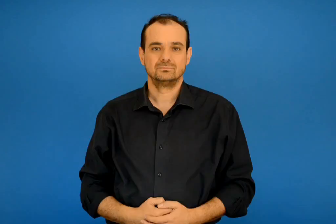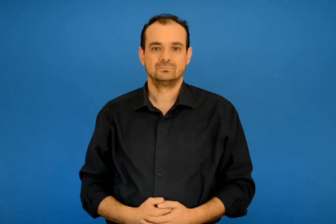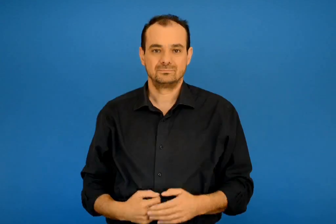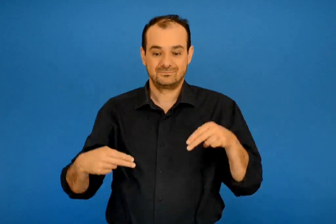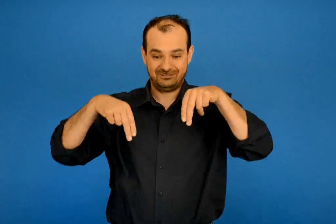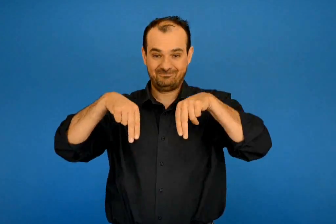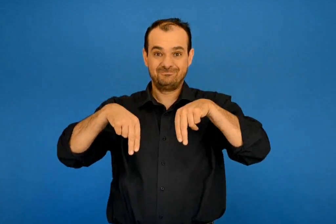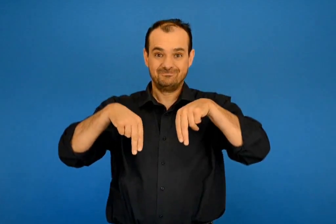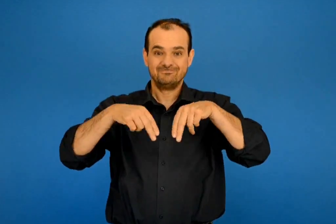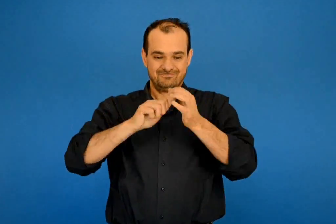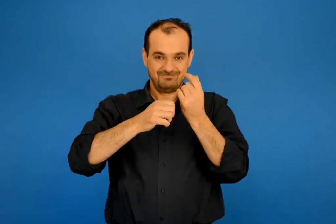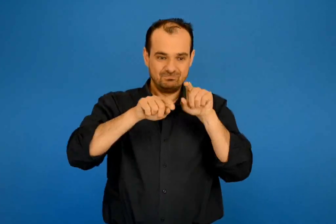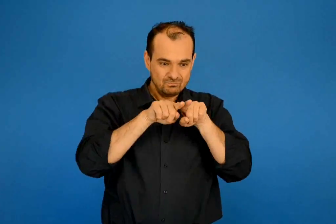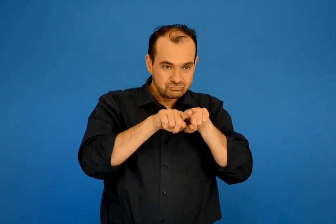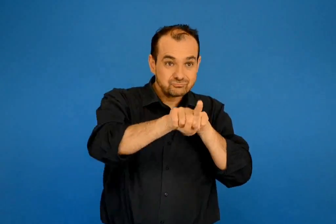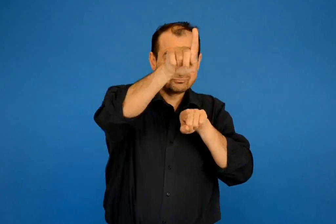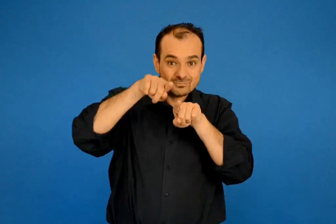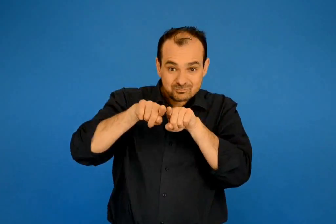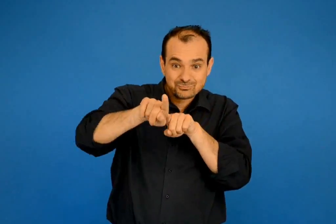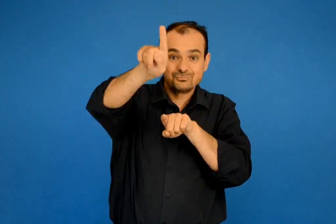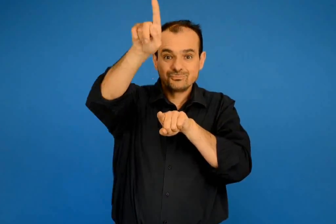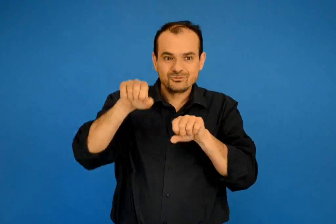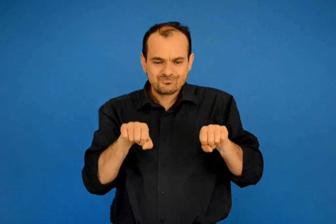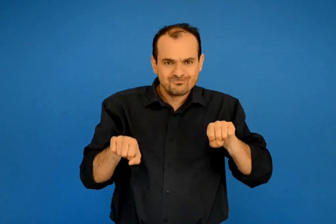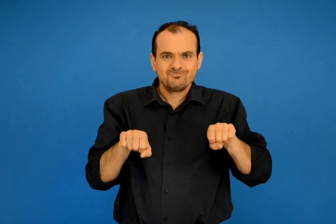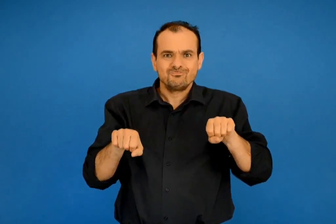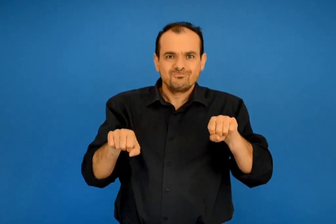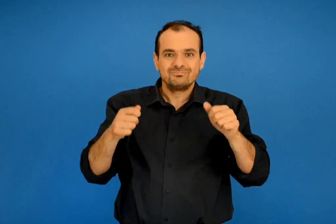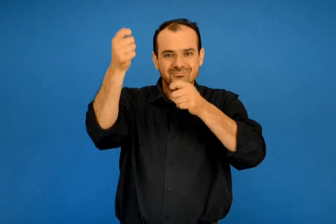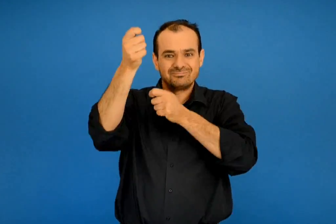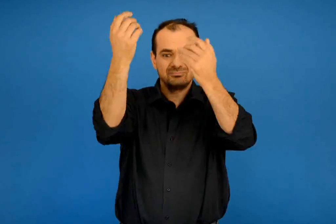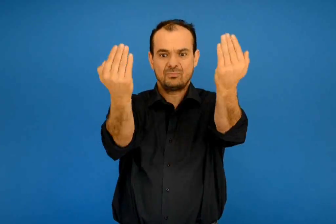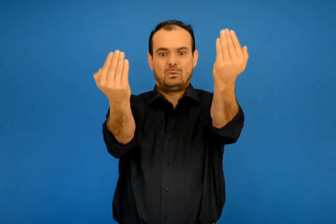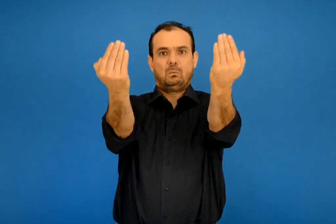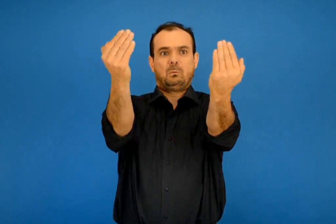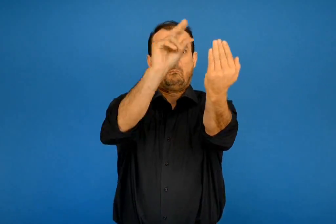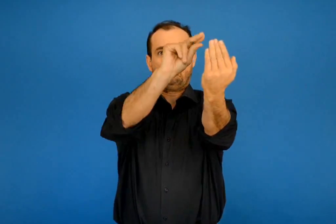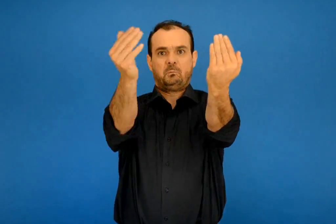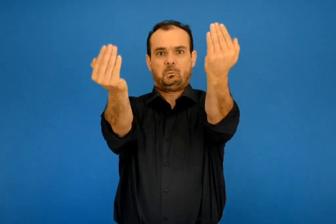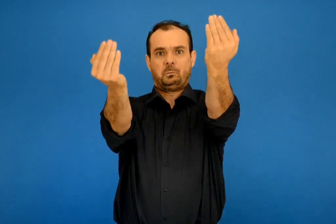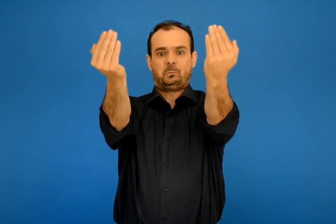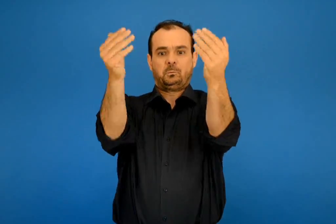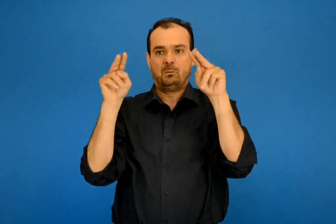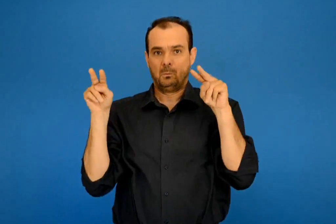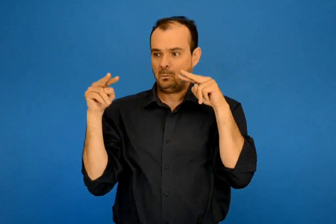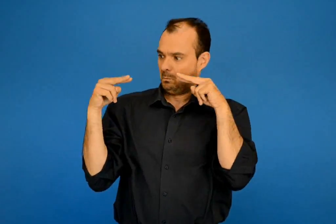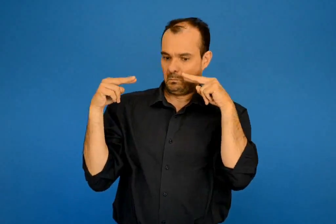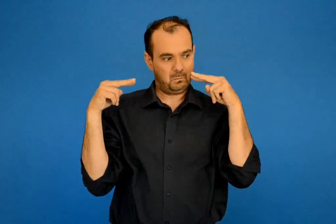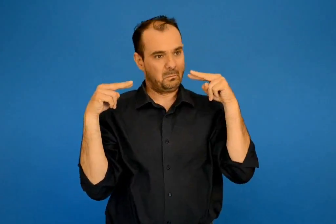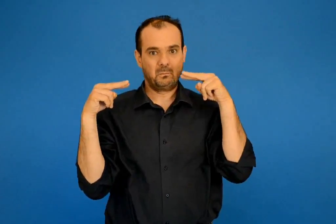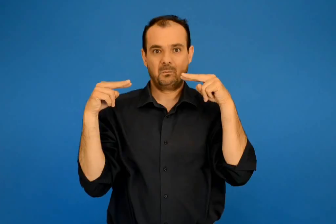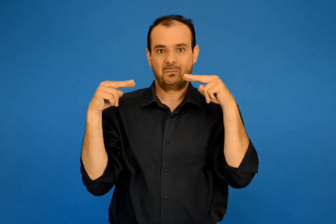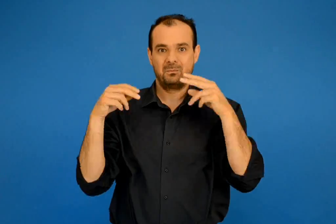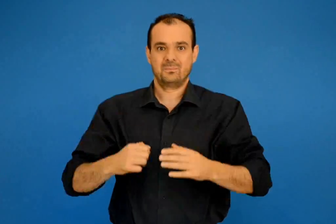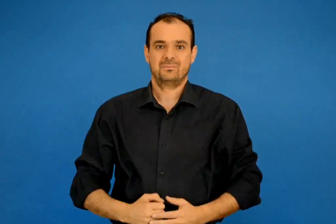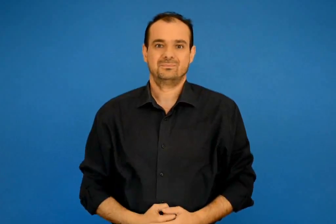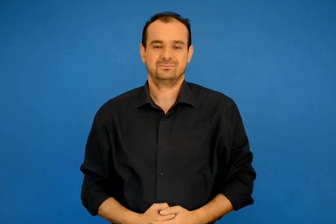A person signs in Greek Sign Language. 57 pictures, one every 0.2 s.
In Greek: με τα σκοινιά στο χέρι τους λοξοκοιτιούνται κι απορούν που βλέπουν και τους δυο αϊτούς στο ίδιο ύψος να πετούν
